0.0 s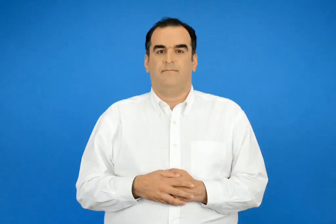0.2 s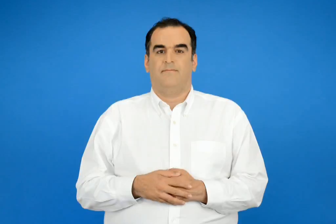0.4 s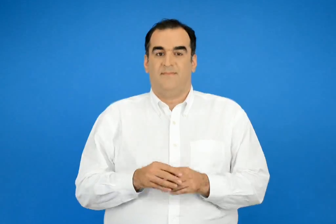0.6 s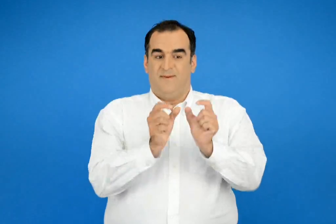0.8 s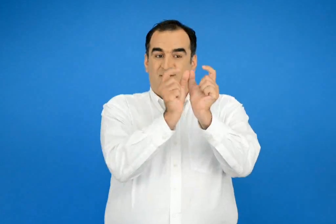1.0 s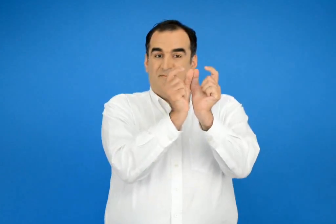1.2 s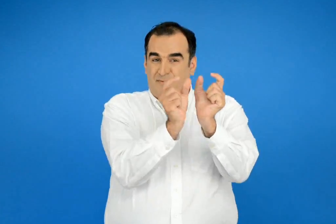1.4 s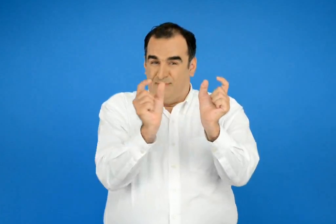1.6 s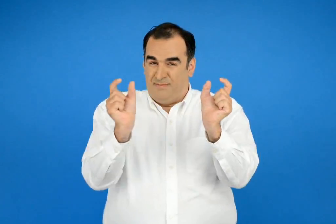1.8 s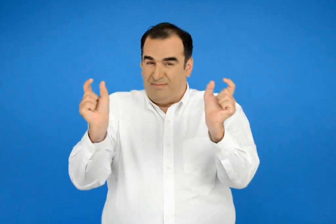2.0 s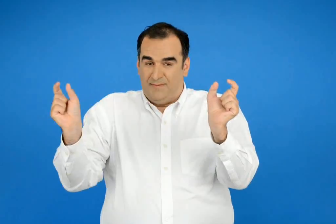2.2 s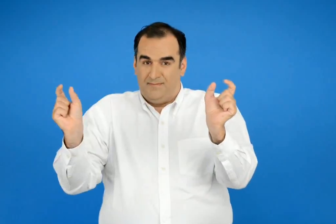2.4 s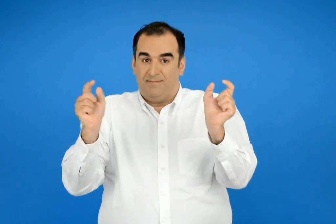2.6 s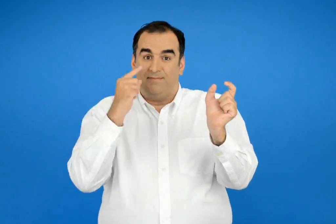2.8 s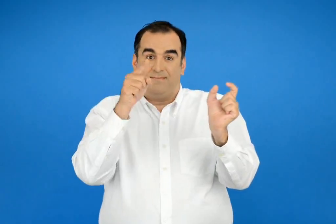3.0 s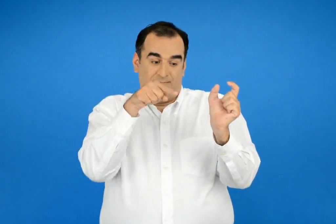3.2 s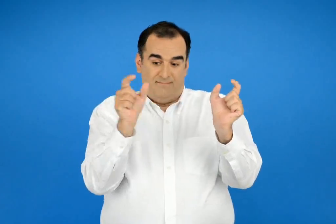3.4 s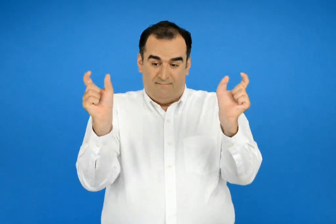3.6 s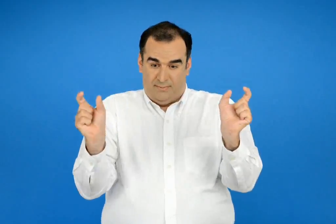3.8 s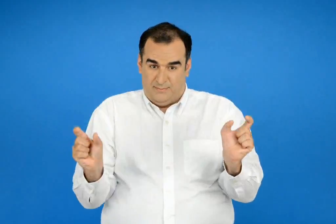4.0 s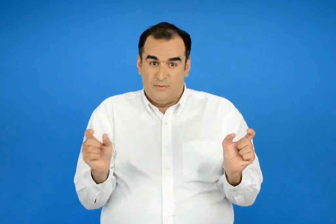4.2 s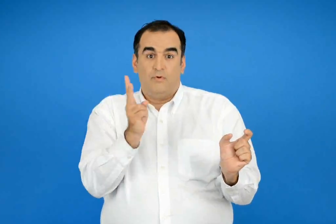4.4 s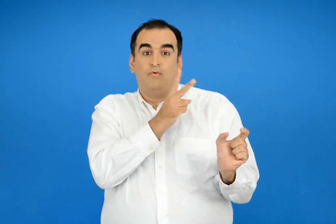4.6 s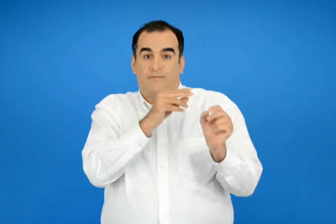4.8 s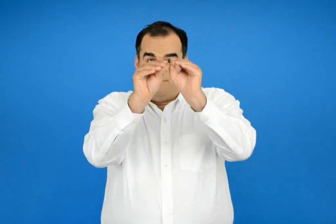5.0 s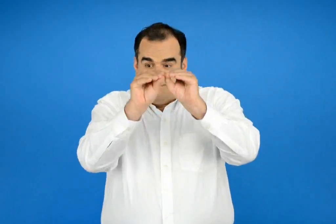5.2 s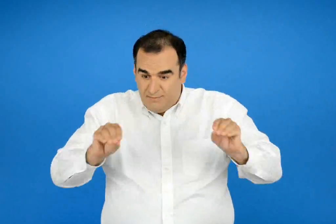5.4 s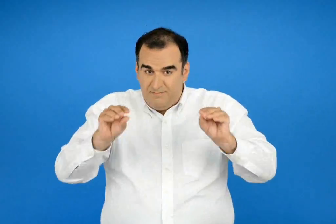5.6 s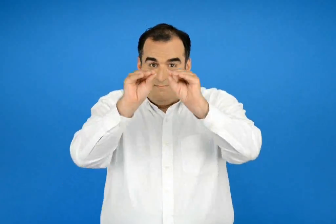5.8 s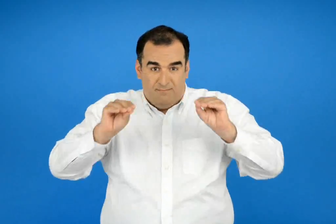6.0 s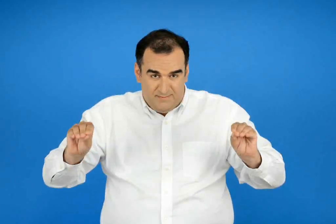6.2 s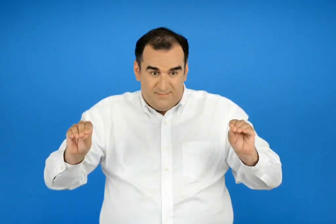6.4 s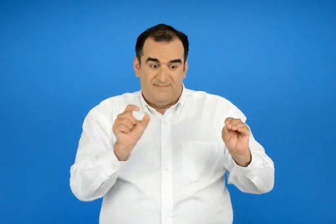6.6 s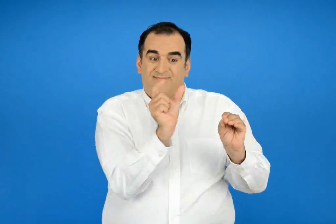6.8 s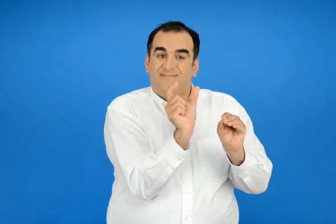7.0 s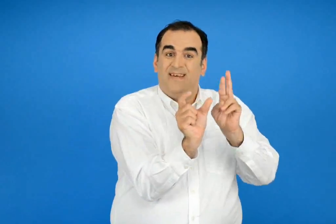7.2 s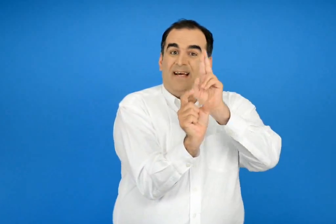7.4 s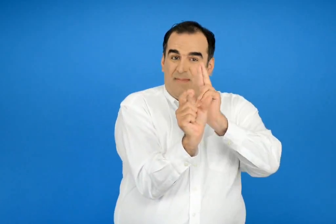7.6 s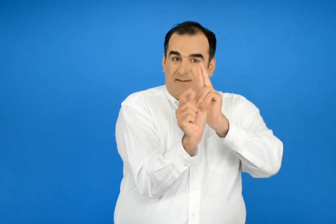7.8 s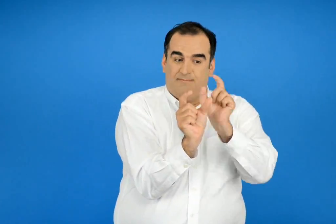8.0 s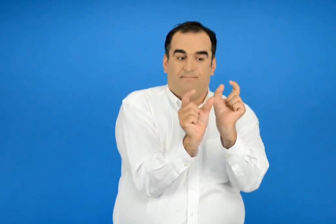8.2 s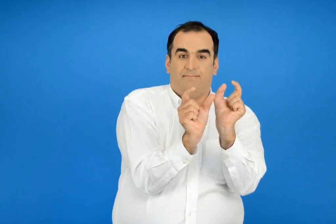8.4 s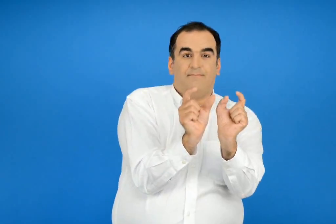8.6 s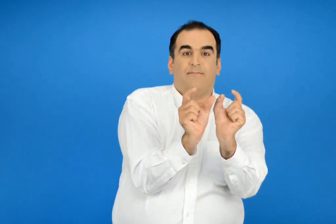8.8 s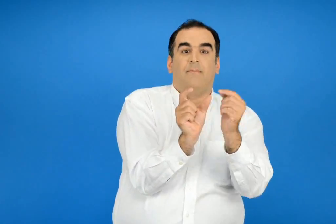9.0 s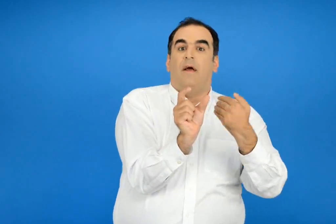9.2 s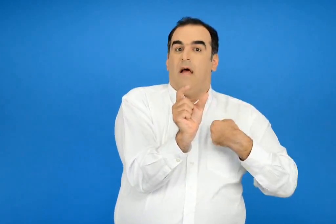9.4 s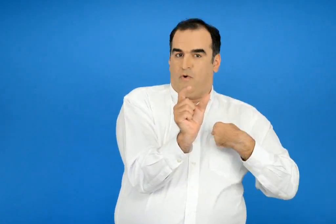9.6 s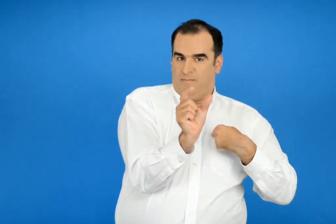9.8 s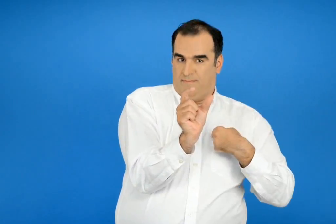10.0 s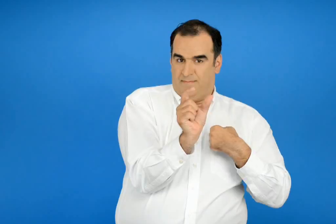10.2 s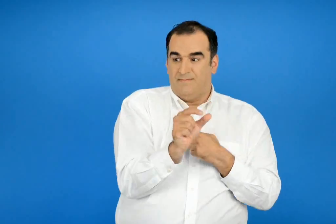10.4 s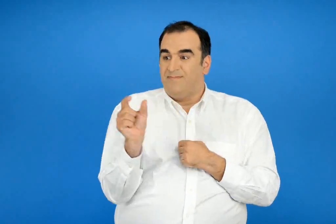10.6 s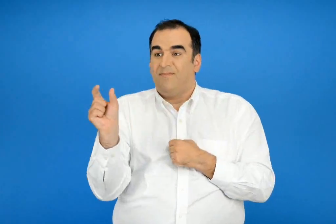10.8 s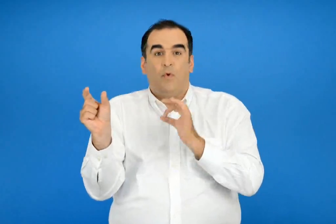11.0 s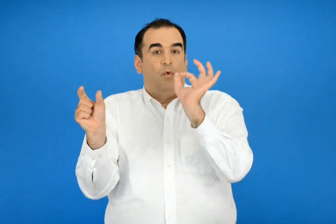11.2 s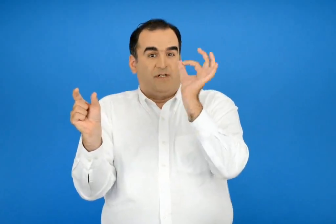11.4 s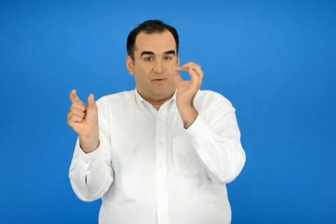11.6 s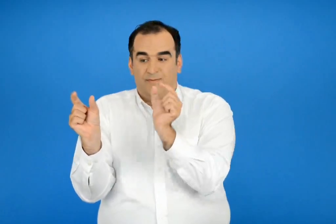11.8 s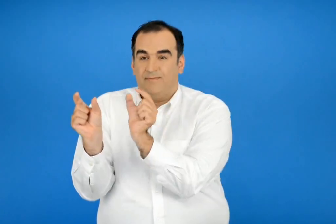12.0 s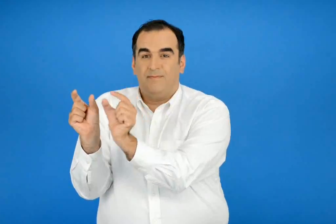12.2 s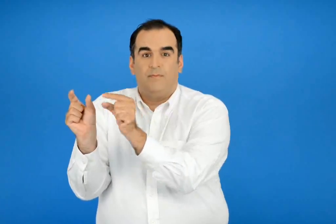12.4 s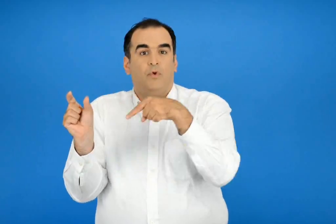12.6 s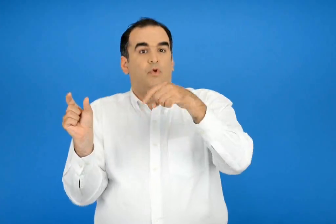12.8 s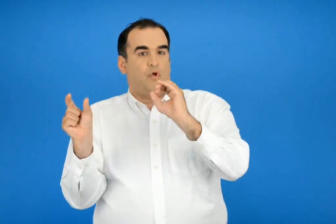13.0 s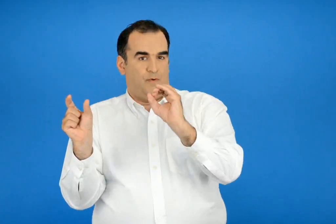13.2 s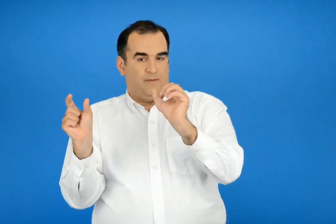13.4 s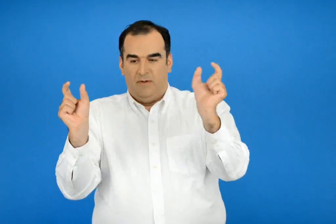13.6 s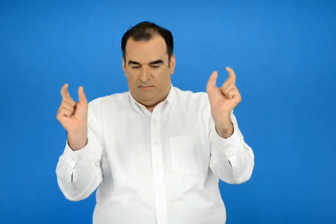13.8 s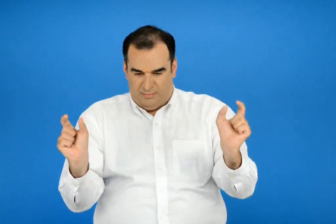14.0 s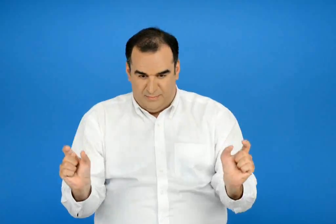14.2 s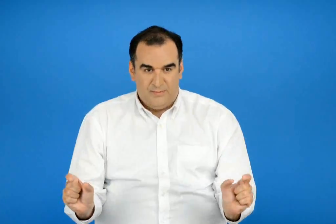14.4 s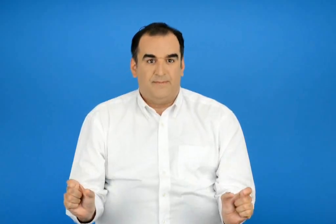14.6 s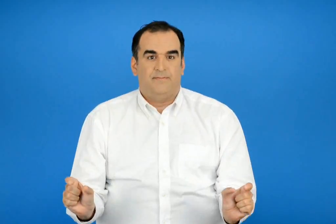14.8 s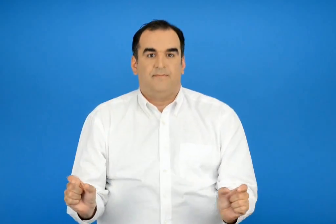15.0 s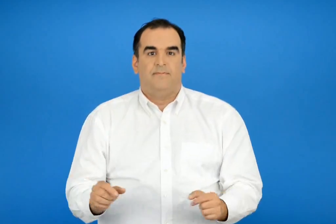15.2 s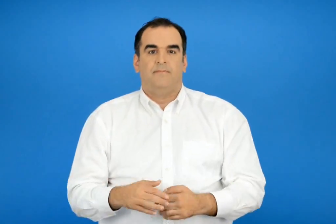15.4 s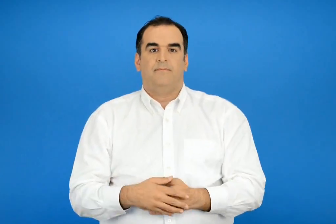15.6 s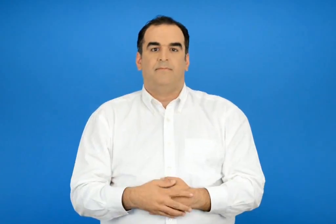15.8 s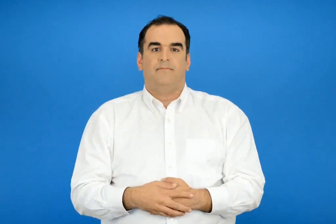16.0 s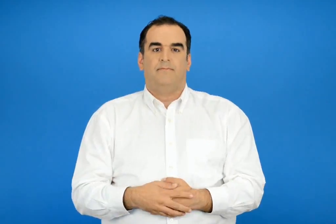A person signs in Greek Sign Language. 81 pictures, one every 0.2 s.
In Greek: γράψε στη σωστή στήλη τις παρακάτω λέξεις βάζοντας πριν από τα ρήματα το εγώ και πριν από τα ουσιαστικά το το
